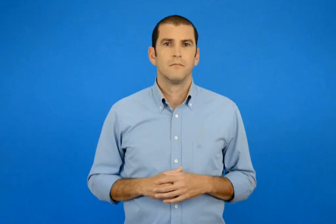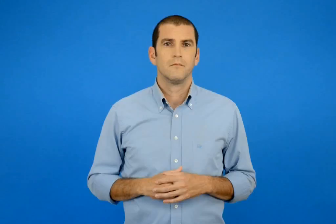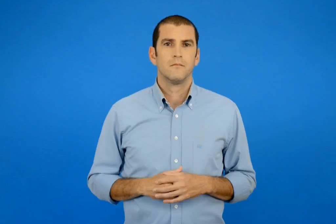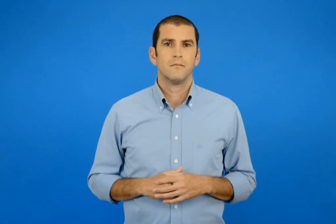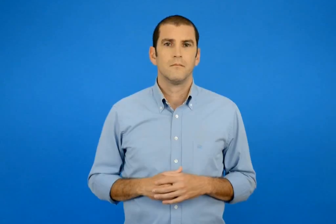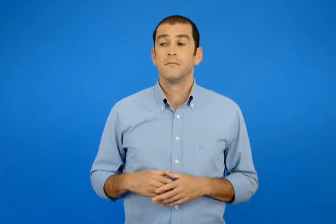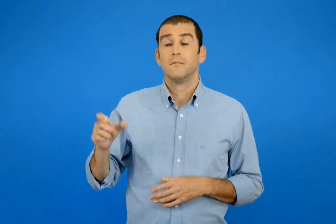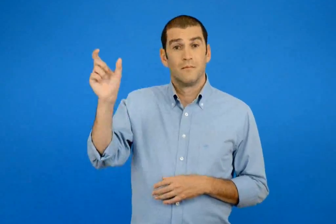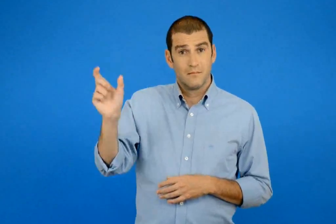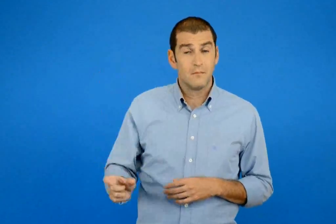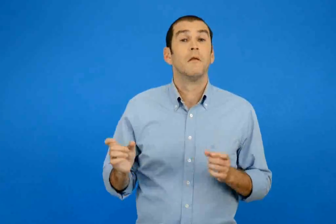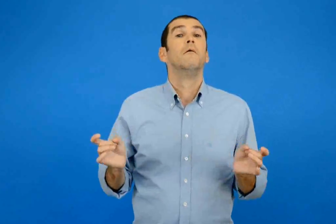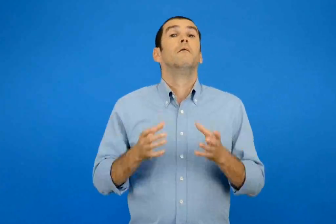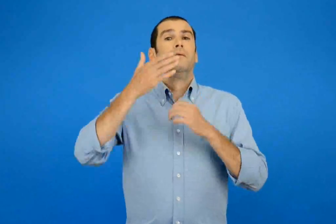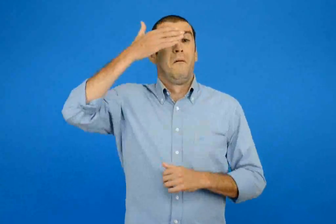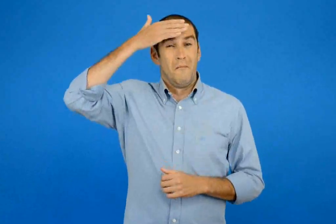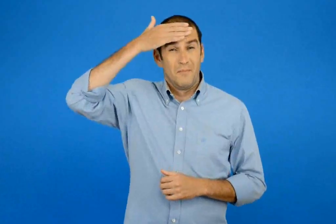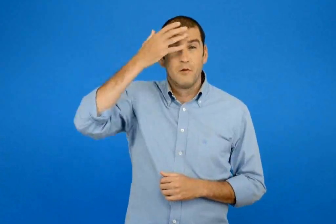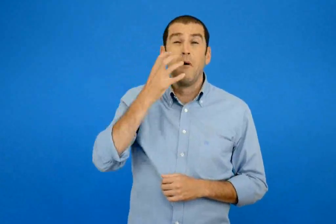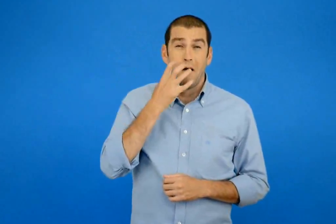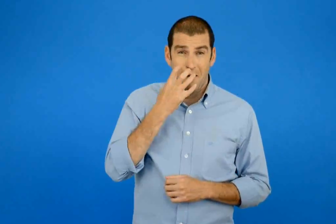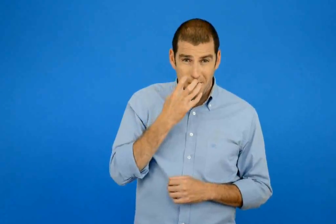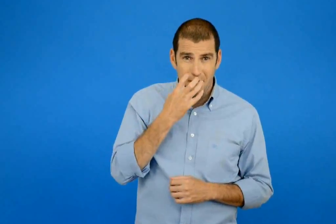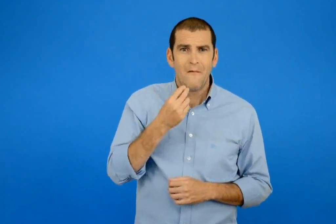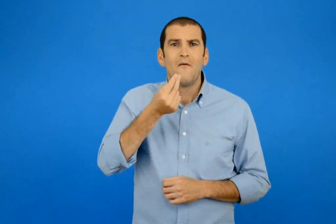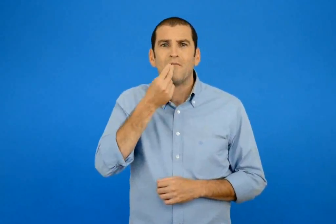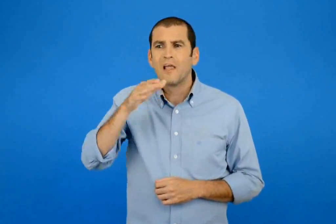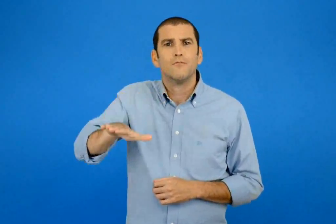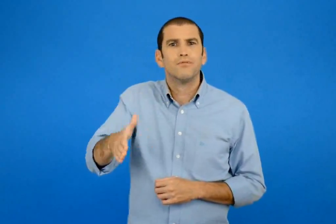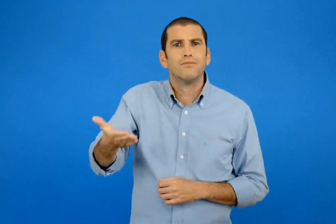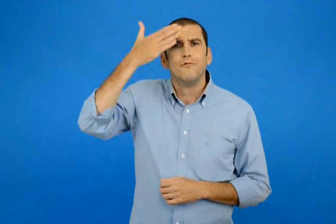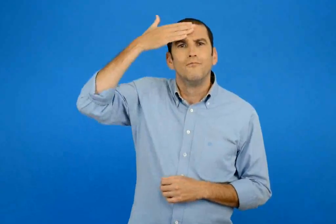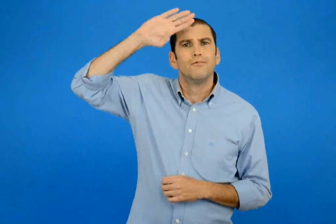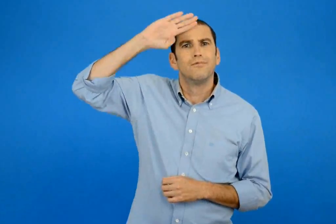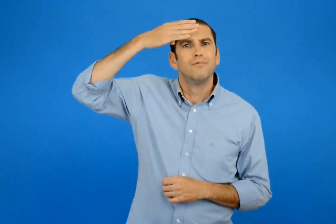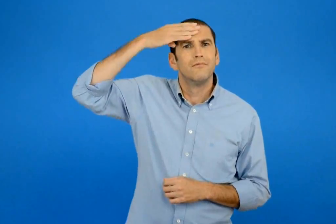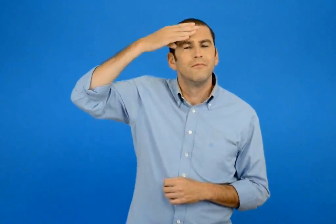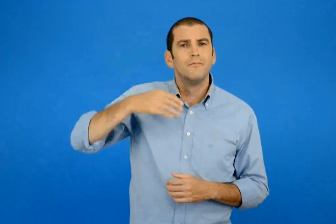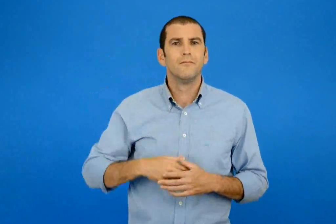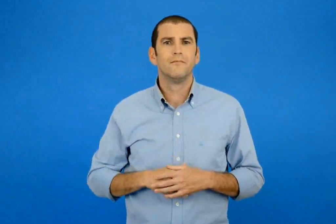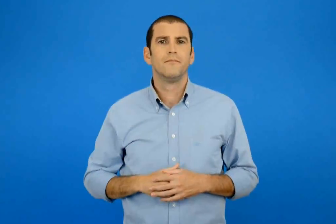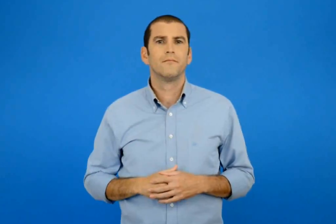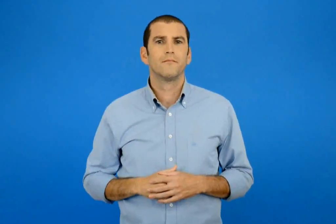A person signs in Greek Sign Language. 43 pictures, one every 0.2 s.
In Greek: όταν έχει πυρετό του ψήνουν φαγητό
